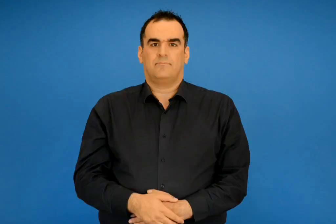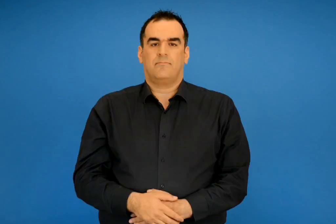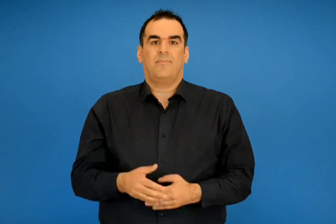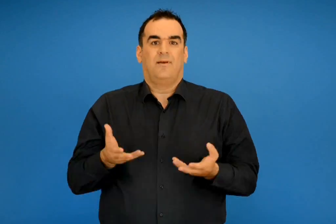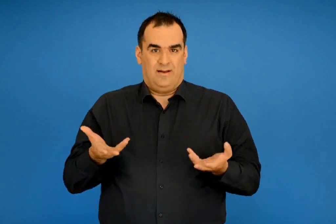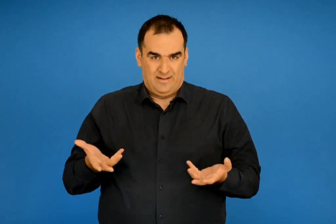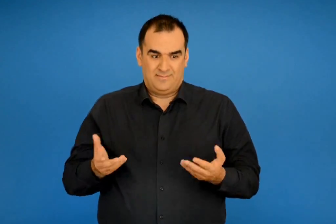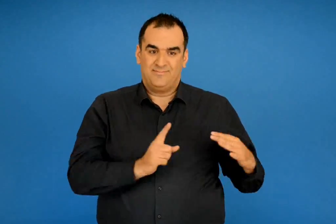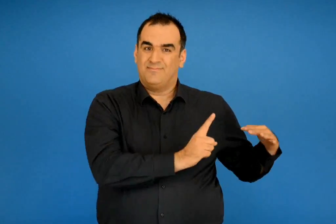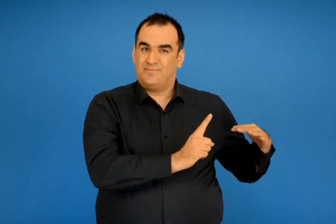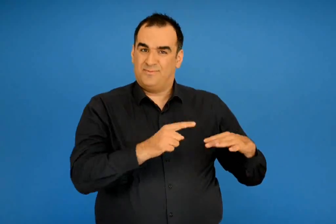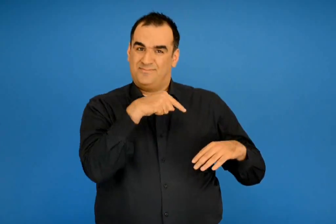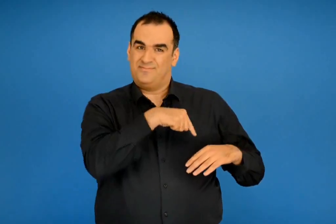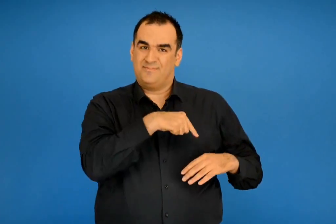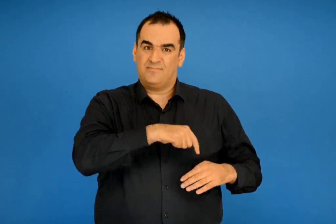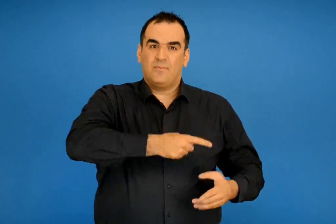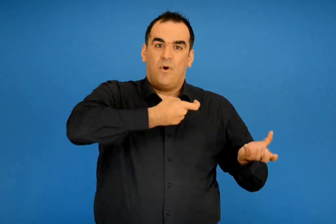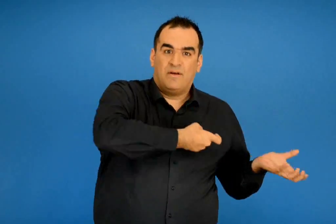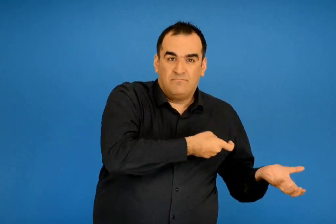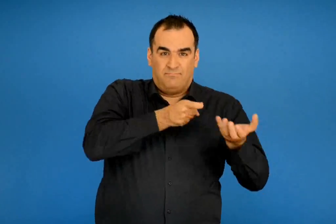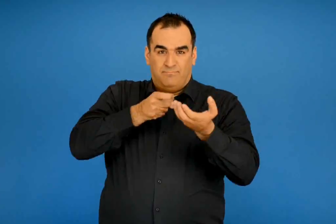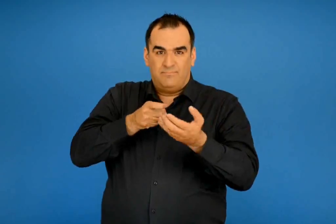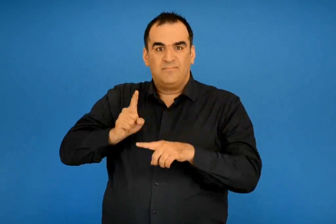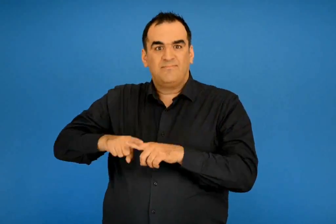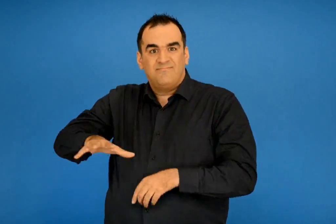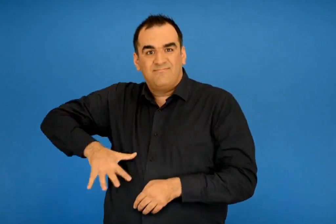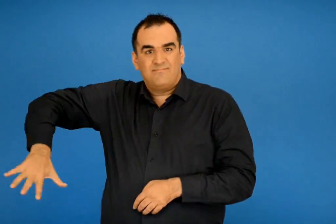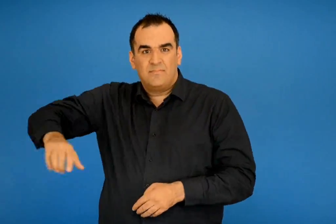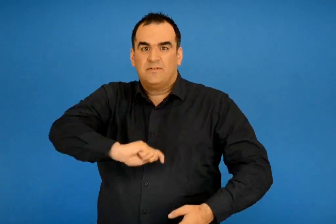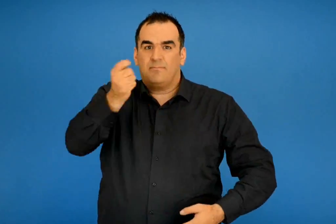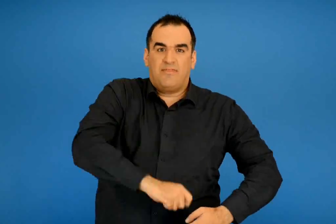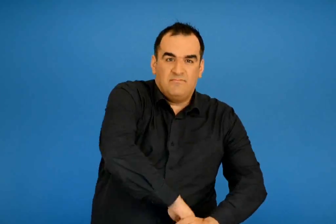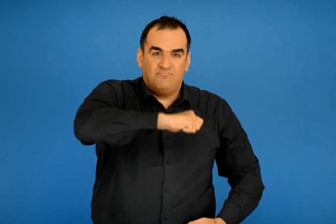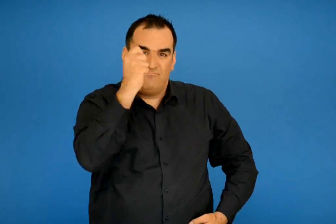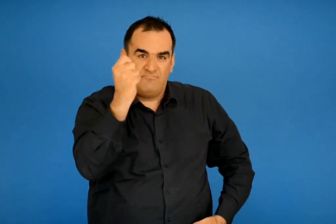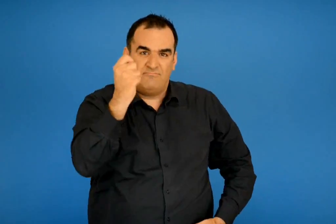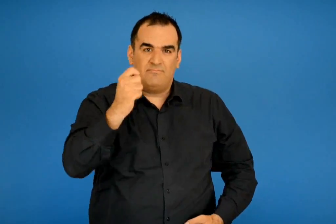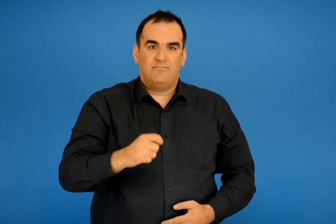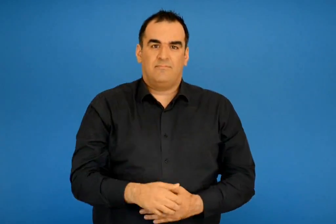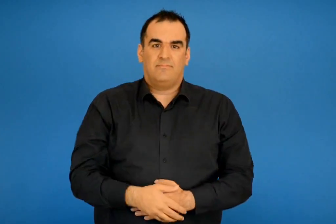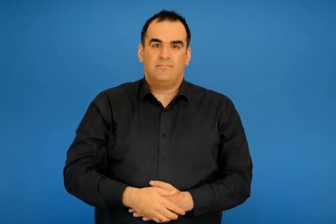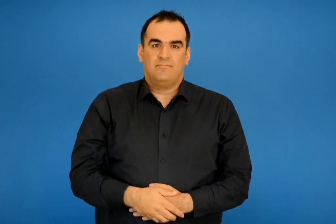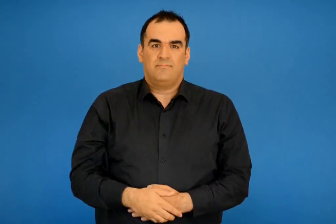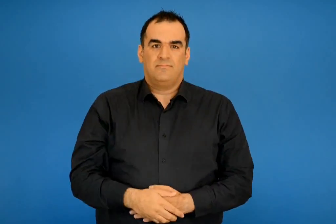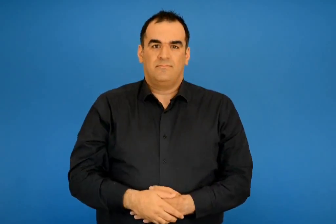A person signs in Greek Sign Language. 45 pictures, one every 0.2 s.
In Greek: αυτό ήτανε η συνοδεία του αφέντη του αγά σήκωσε τα όπλα οι δικοί μας τράβηξαν τα σπαθιά
